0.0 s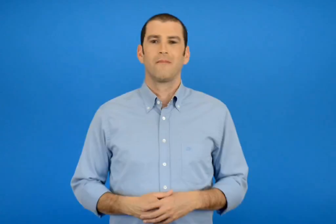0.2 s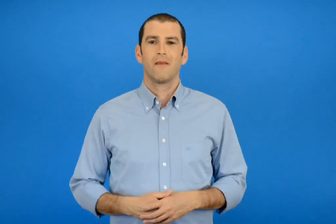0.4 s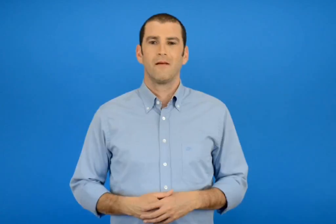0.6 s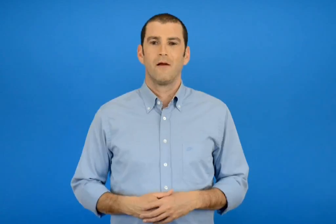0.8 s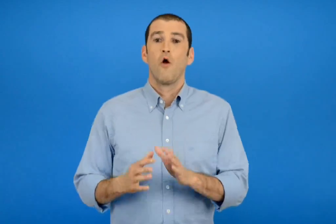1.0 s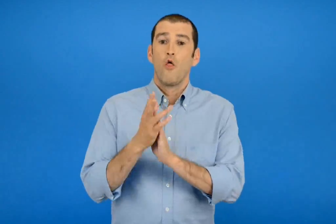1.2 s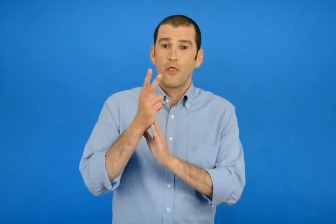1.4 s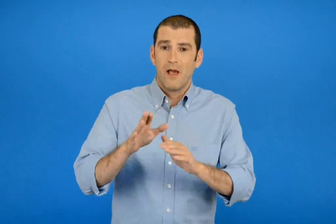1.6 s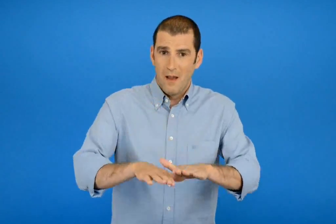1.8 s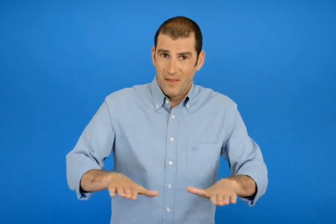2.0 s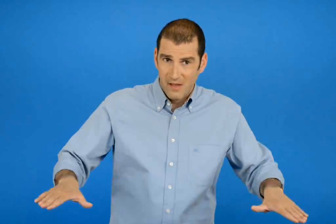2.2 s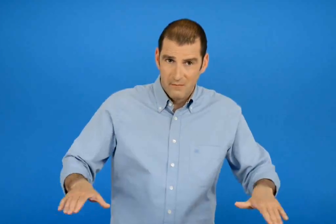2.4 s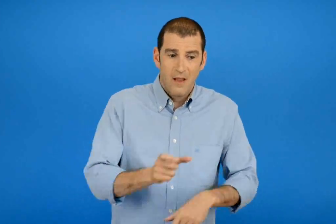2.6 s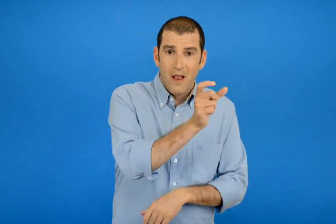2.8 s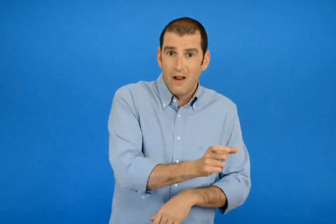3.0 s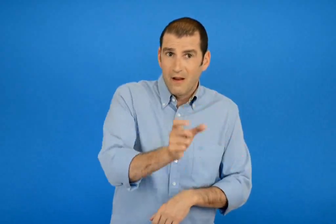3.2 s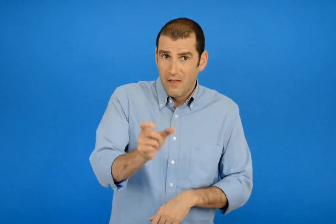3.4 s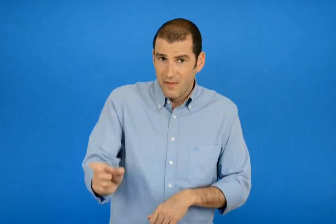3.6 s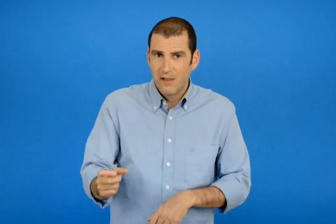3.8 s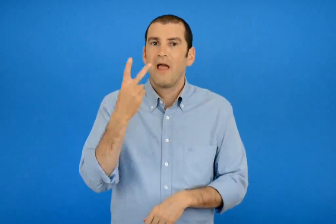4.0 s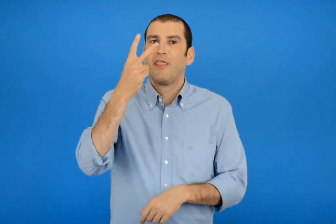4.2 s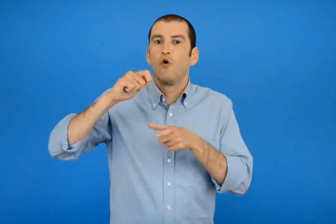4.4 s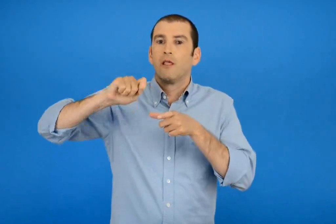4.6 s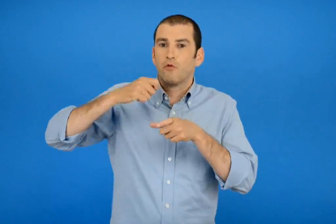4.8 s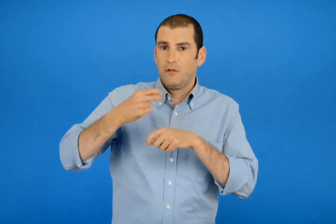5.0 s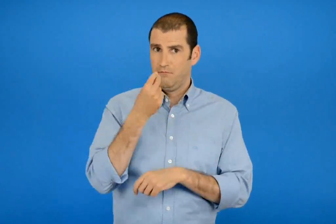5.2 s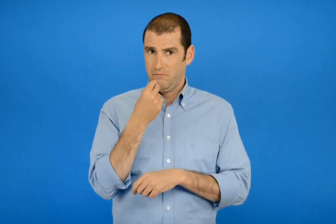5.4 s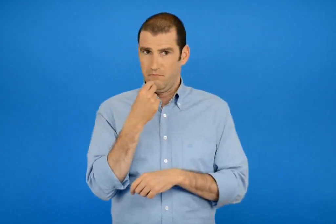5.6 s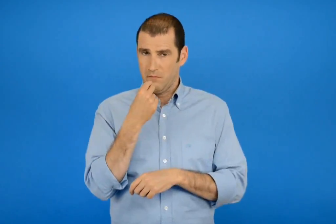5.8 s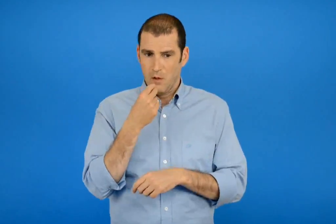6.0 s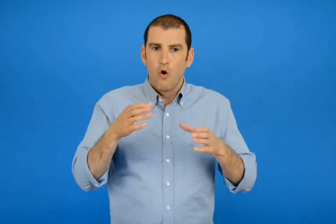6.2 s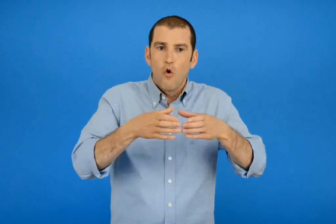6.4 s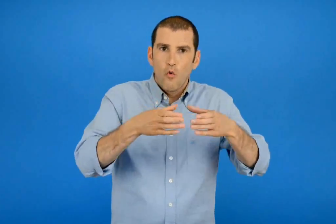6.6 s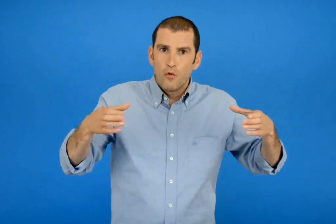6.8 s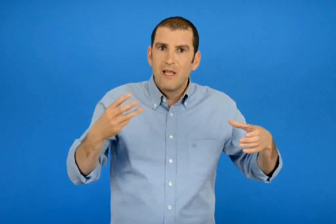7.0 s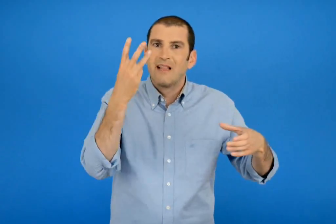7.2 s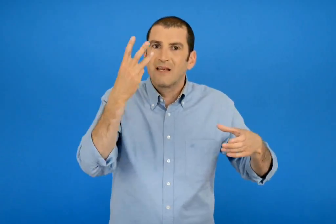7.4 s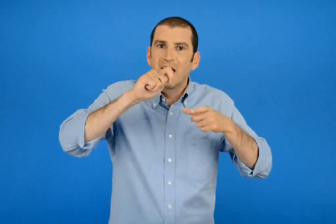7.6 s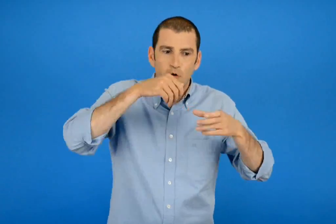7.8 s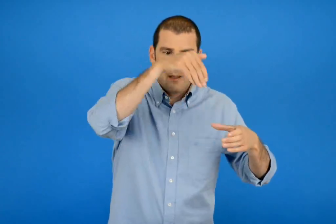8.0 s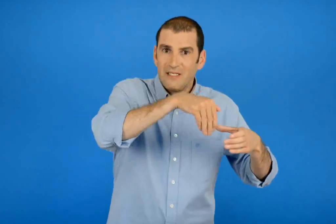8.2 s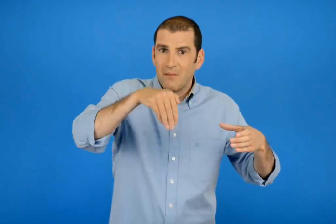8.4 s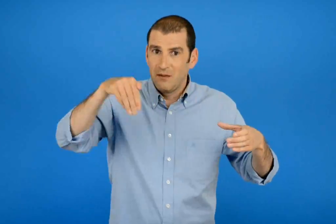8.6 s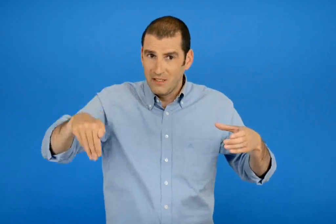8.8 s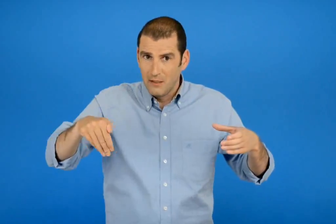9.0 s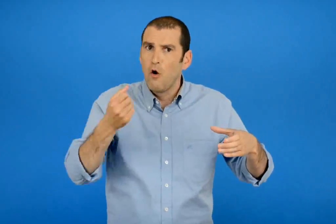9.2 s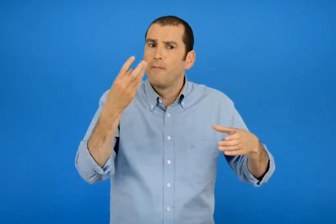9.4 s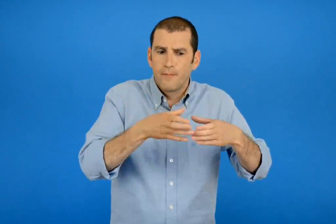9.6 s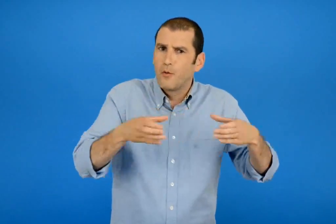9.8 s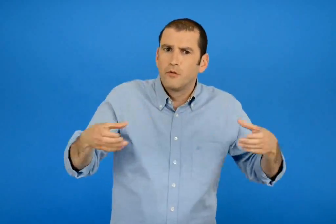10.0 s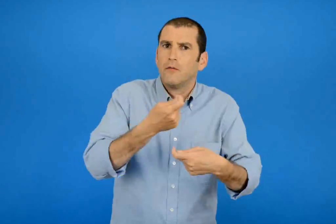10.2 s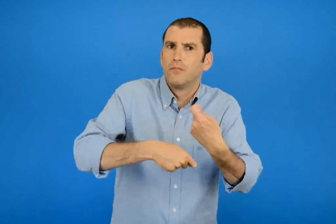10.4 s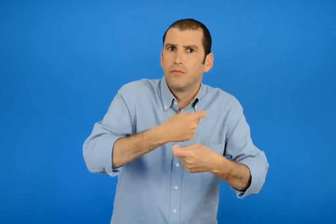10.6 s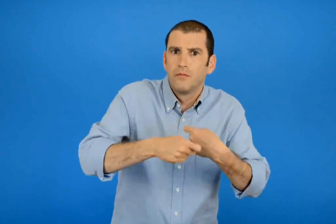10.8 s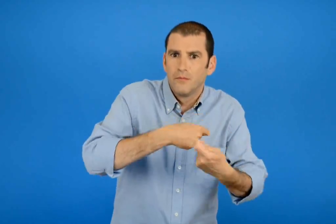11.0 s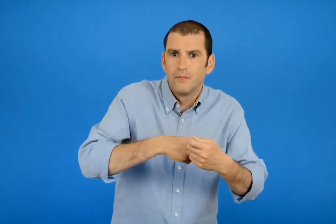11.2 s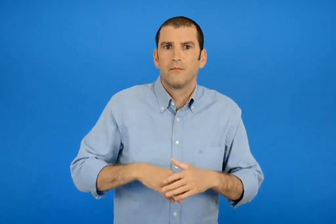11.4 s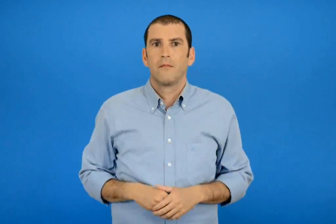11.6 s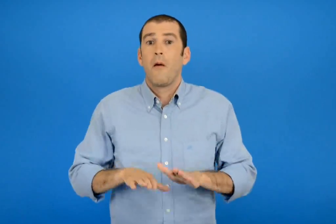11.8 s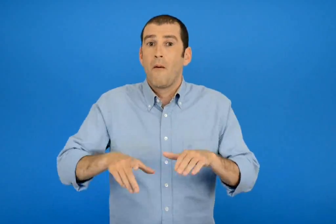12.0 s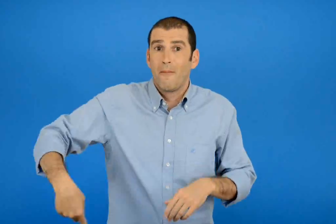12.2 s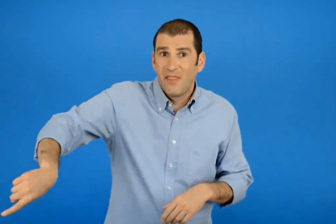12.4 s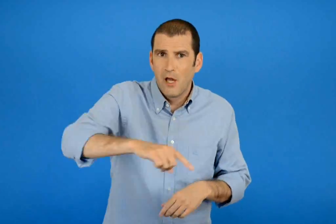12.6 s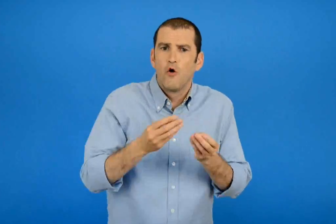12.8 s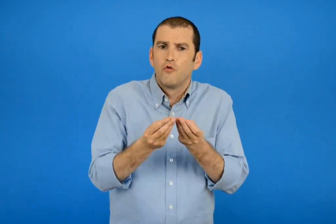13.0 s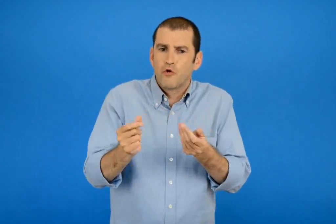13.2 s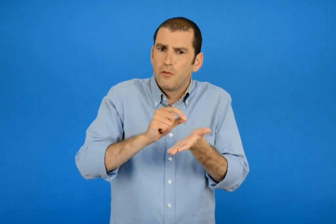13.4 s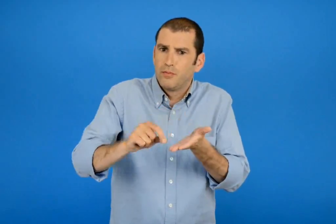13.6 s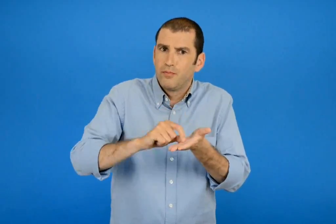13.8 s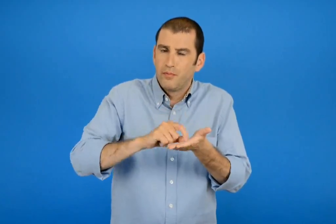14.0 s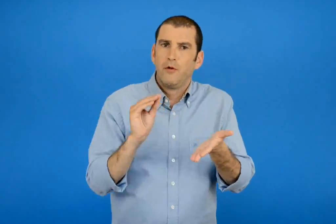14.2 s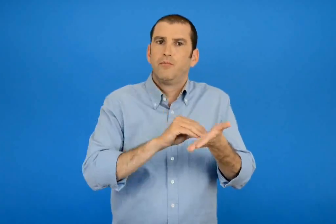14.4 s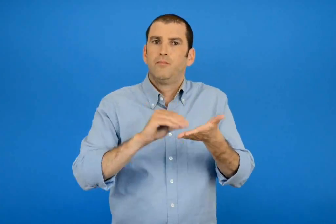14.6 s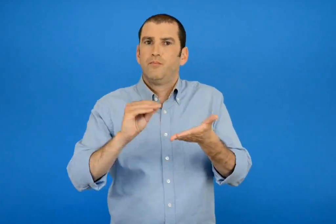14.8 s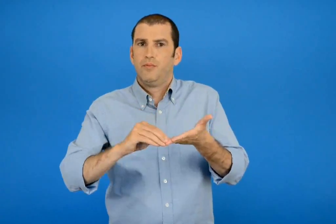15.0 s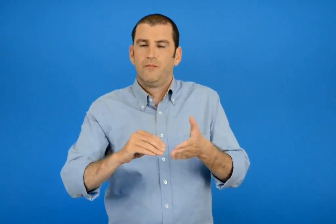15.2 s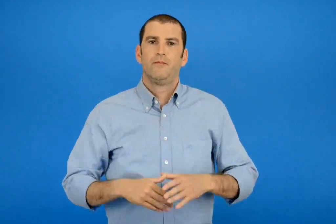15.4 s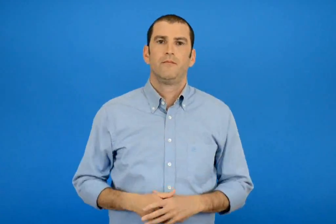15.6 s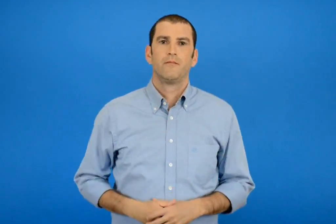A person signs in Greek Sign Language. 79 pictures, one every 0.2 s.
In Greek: πόσες ιδίες συσκευασίες 3 γιαουρτιών θα αγοράσουν 12 παιδιά για να φάει το καθένα από 2 γιαούρτια ; συμπληρώνω τις στρατηγικές των παιδιών
